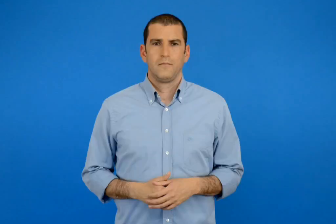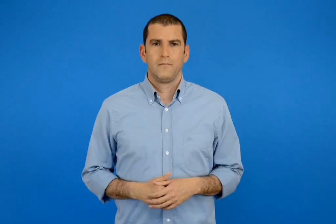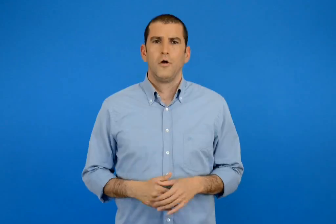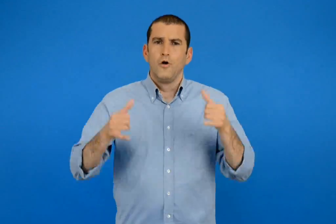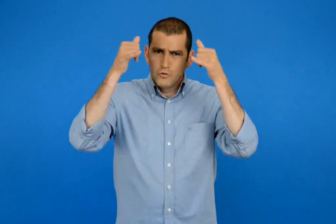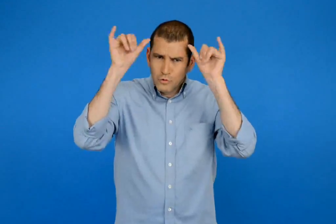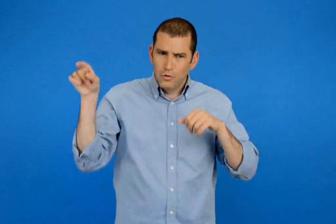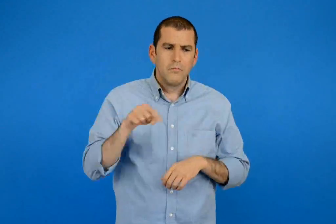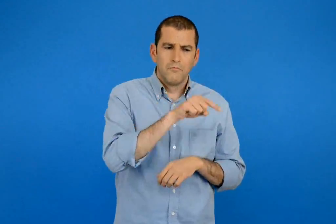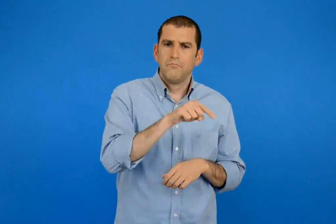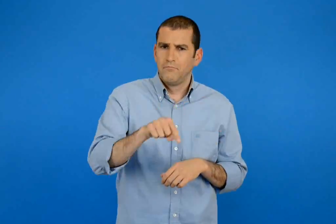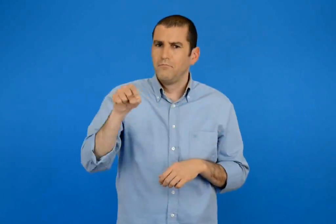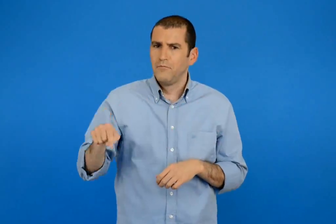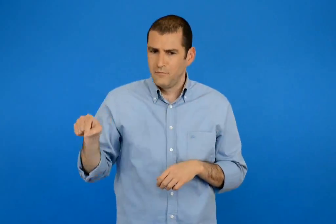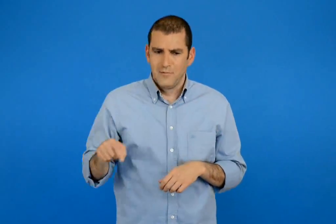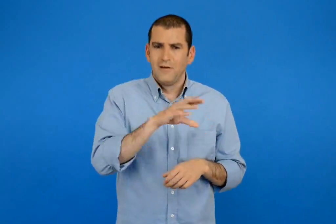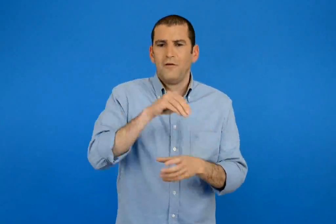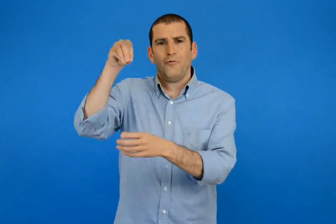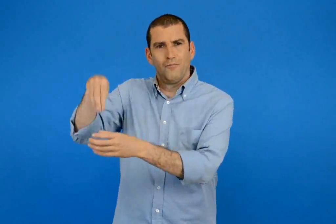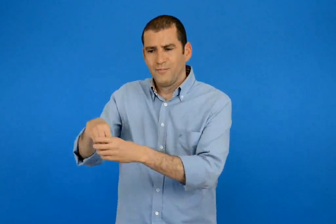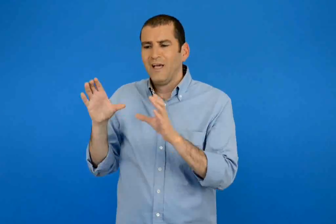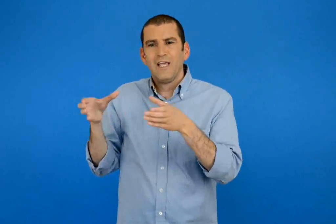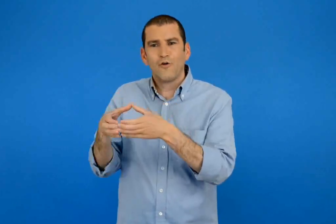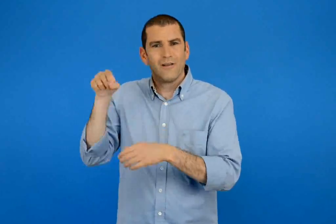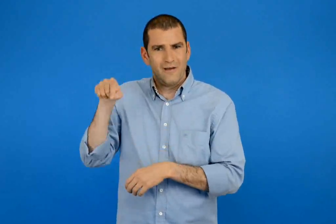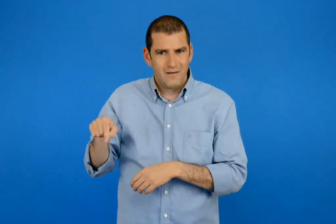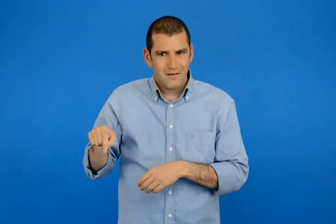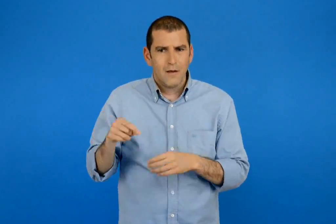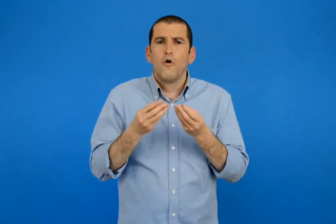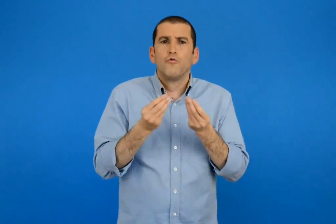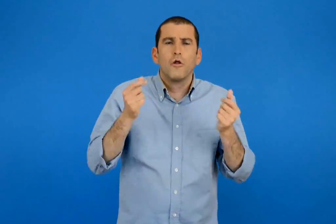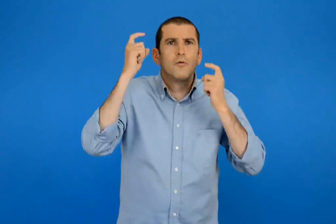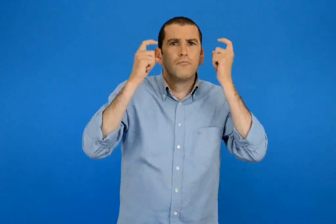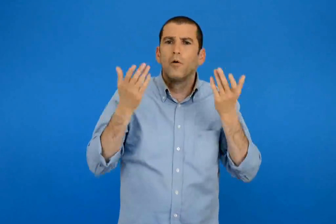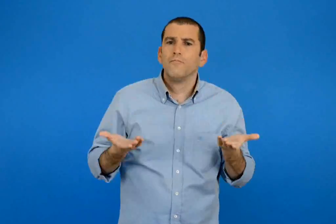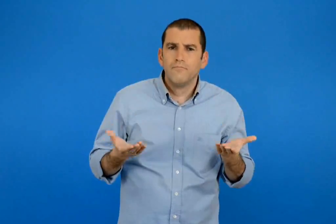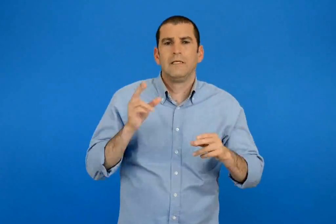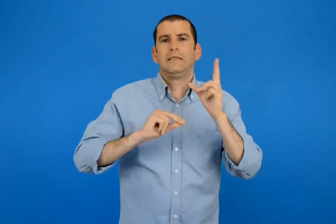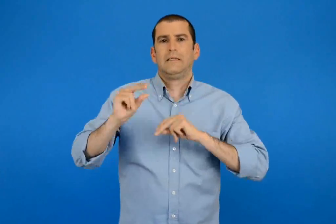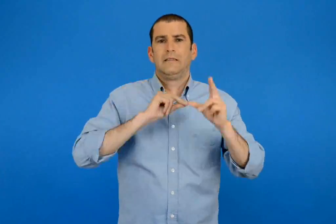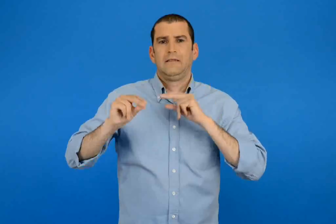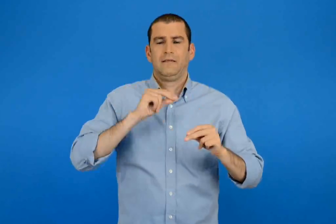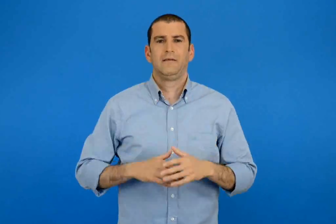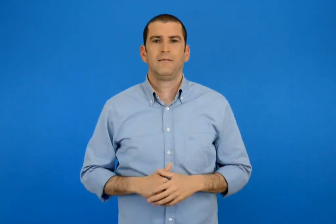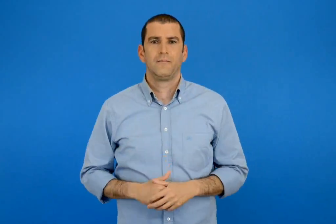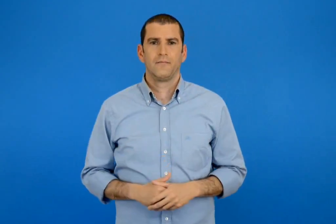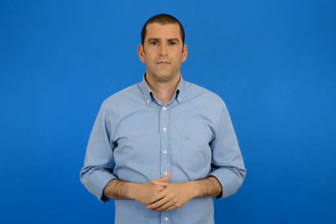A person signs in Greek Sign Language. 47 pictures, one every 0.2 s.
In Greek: συζητάμε με ποιον τρόπο σκεφτόμαστε και βρίσκουμε σε ποια οικογένεια ανήκει κάθε ζώο
